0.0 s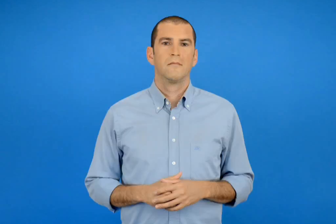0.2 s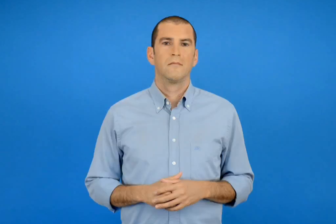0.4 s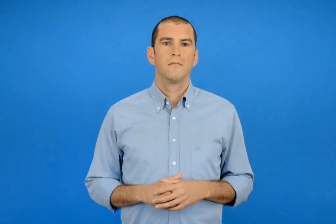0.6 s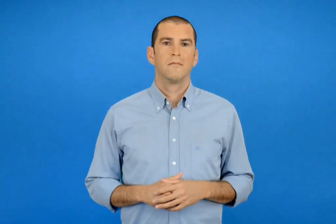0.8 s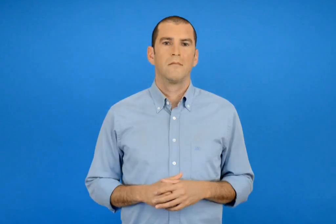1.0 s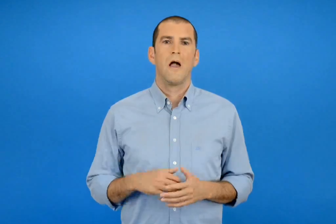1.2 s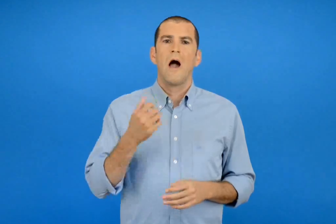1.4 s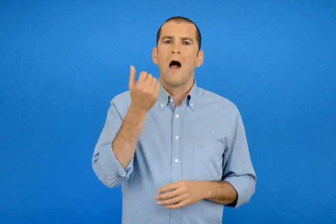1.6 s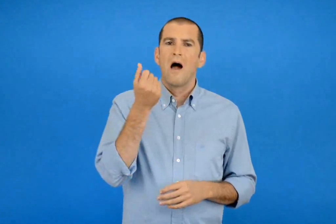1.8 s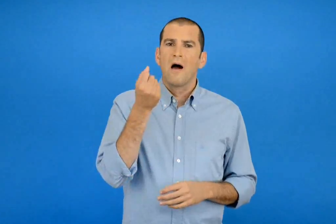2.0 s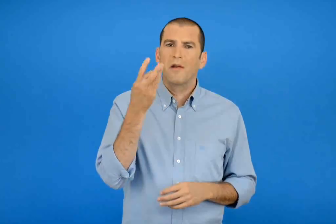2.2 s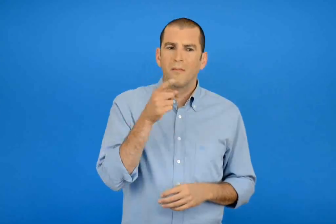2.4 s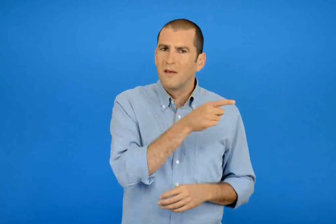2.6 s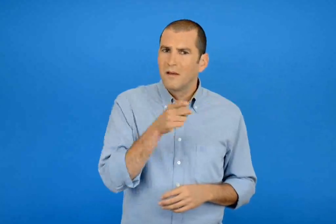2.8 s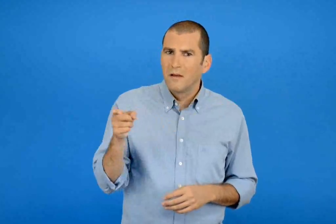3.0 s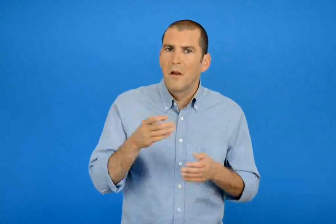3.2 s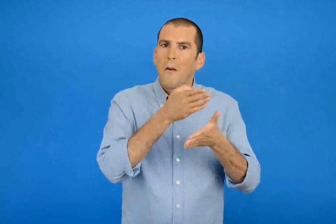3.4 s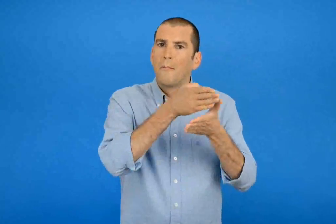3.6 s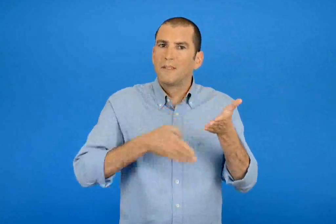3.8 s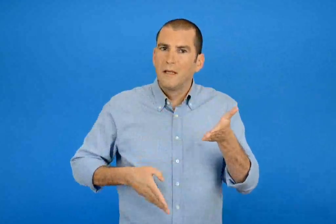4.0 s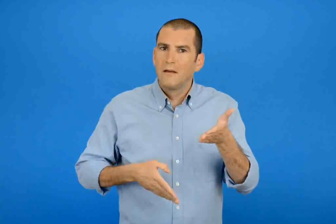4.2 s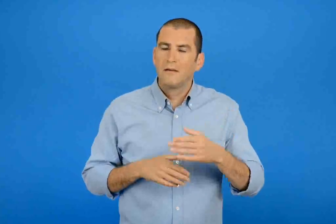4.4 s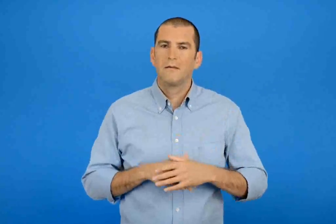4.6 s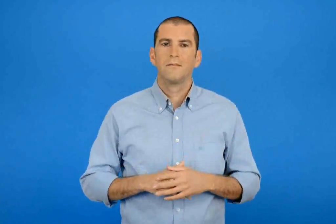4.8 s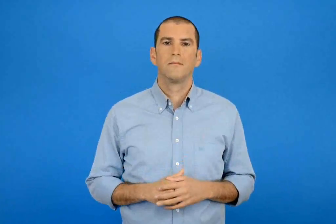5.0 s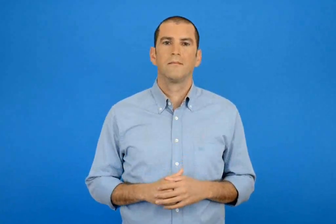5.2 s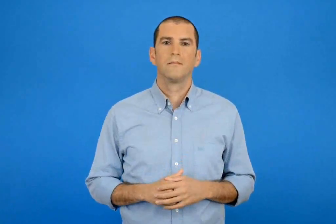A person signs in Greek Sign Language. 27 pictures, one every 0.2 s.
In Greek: για τα μισά των αριθμών ;
